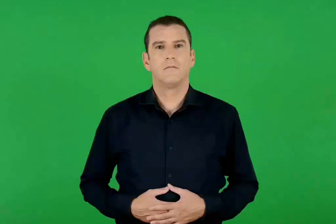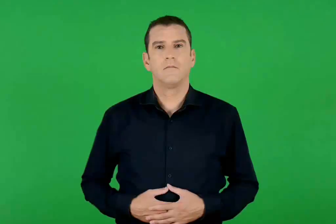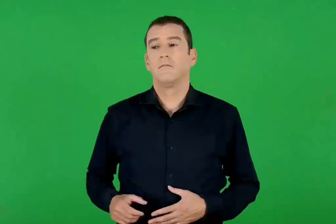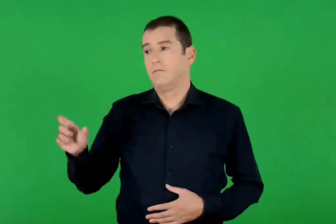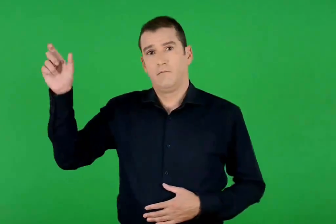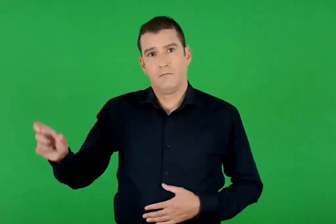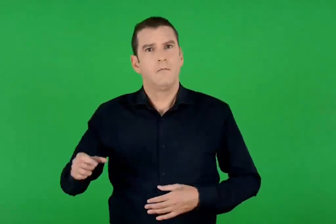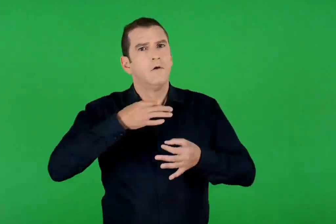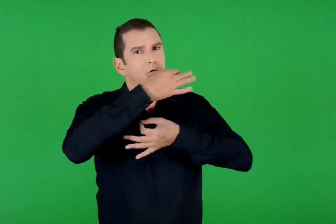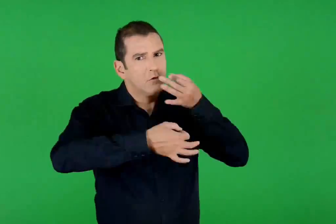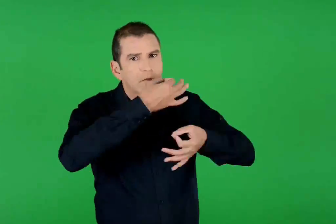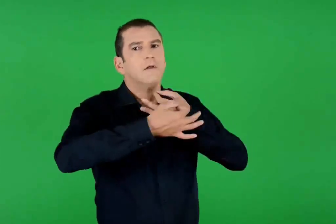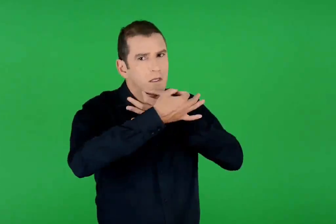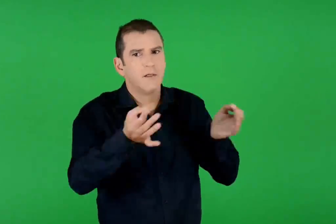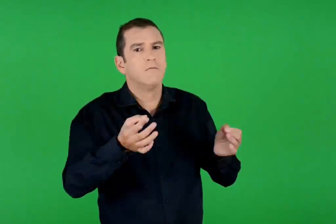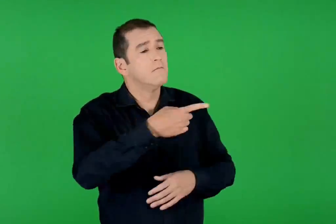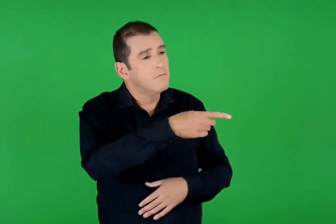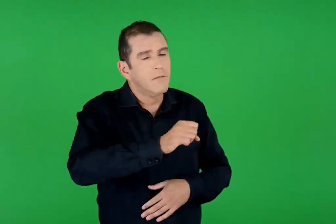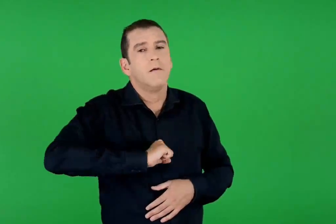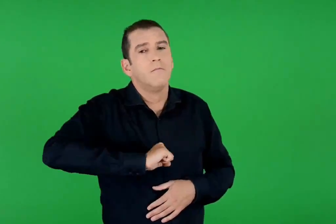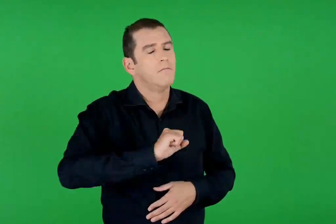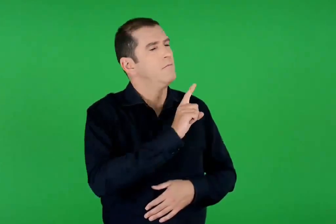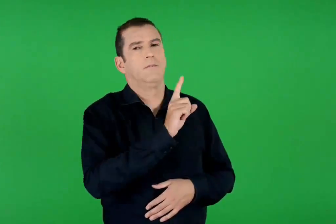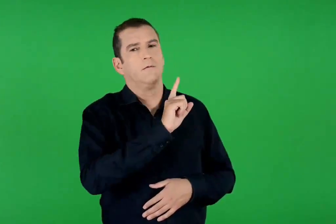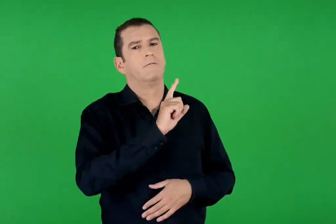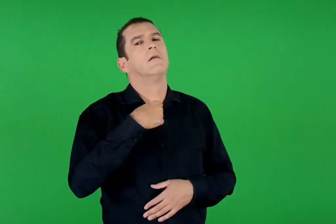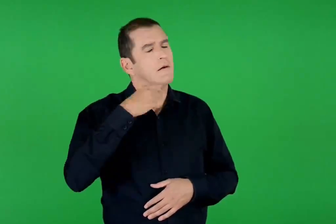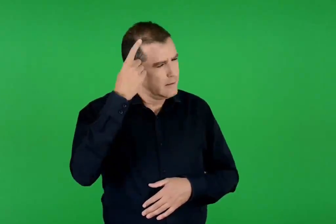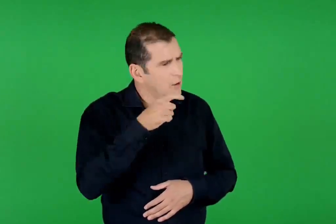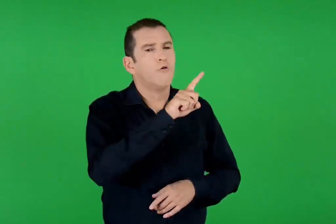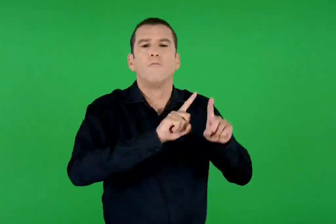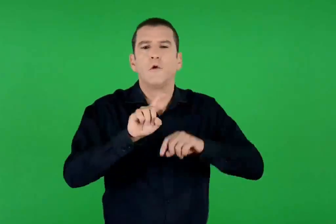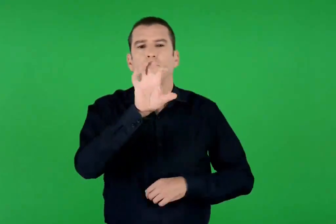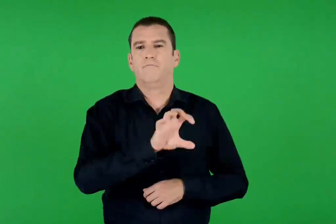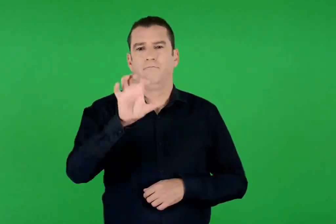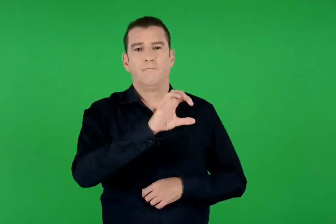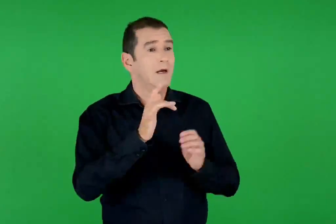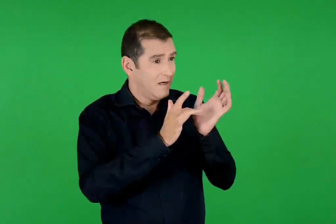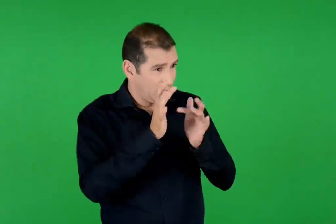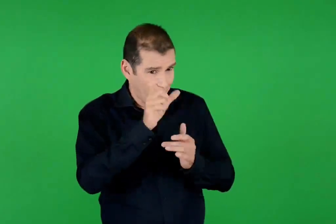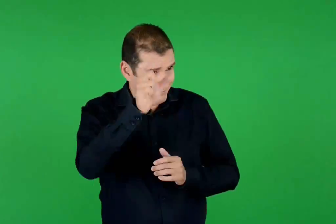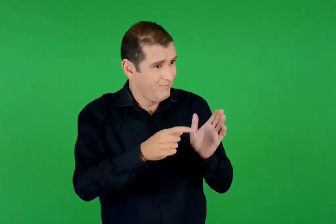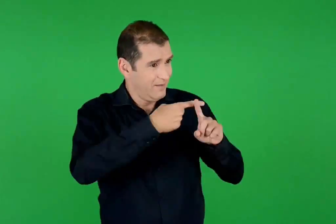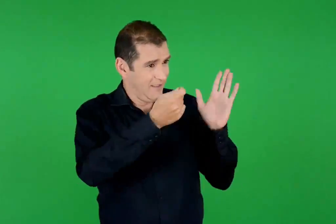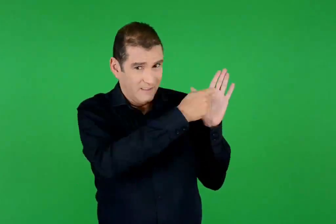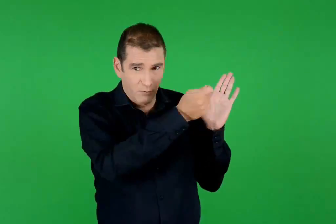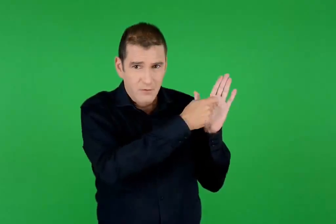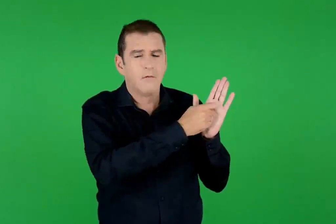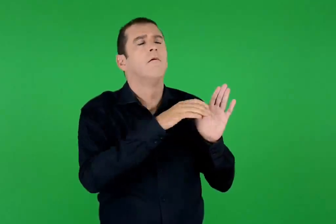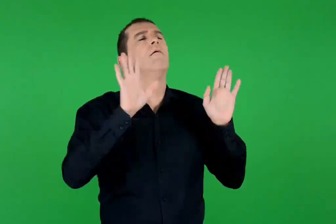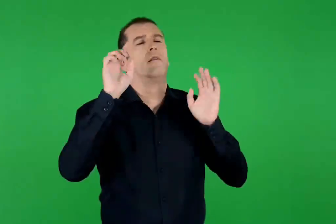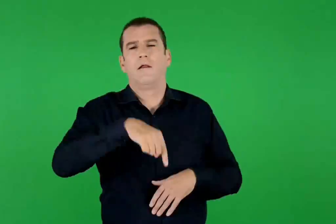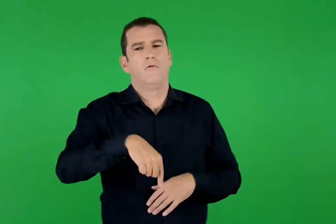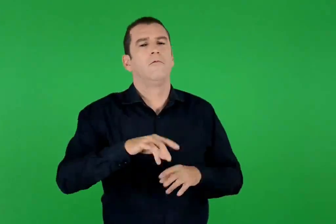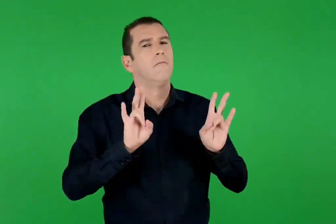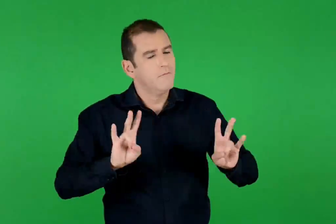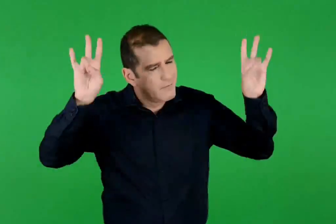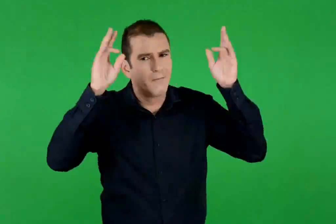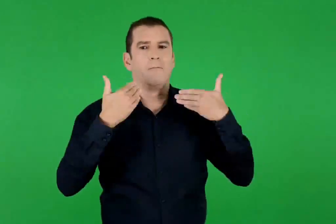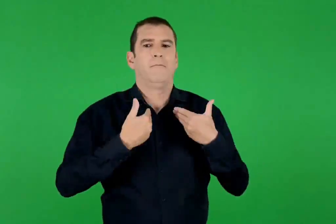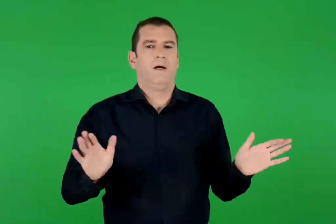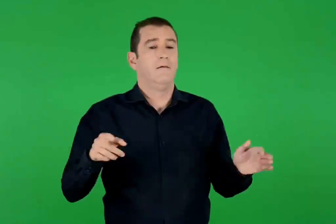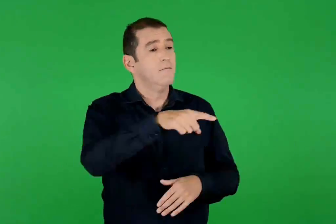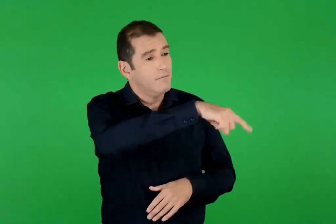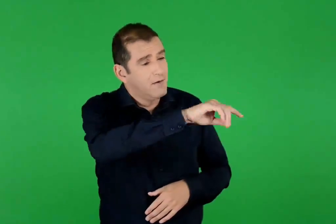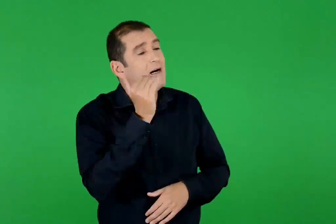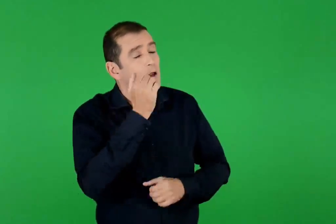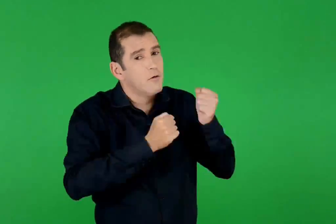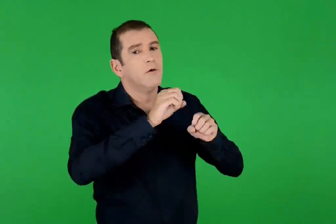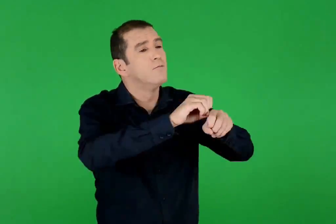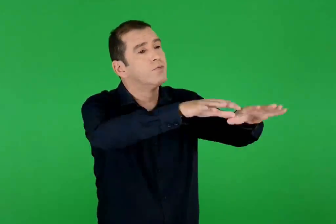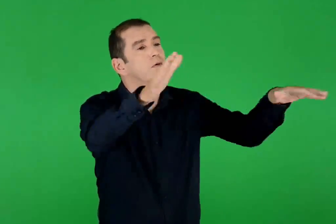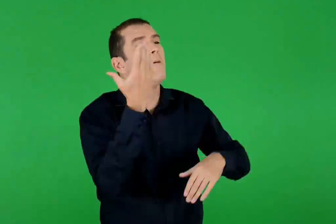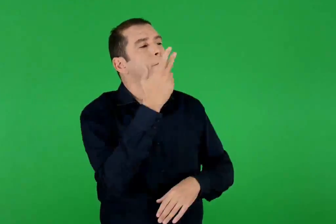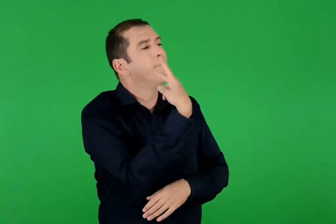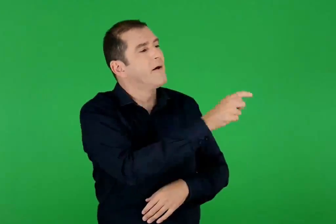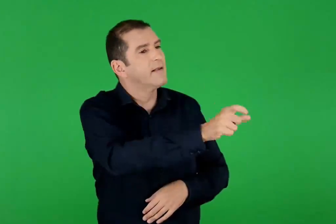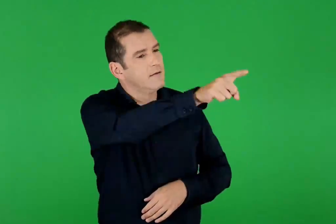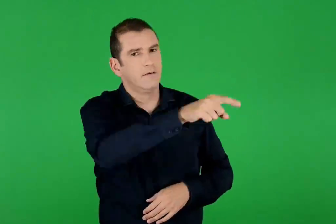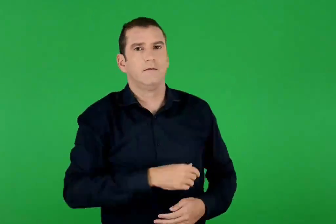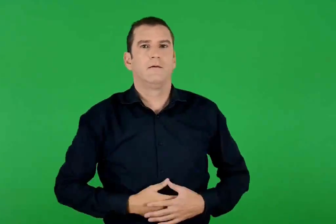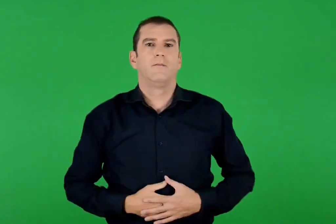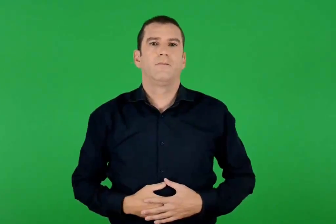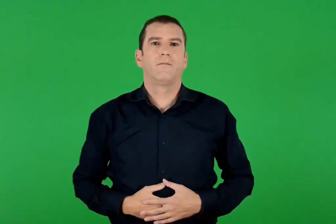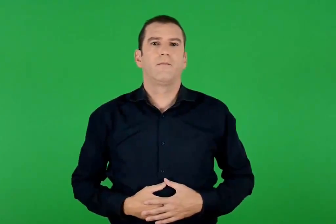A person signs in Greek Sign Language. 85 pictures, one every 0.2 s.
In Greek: τους μίλησε και τους είπε μη φοβάστε ξέρω ποιον γυρεύετε. τον ιησού που σταυρώθηκε. δεν είναι εδώ. αναστήθηκε. τρέξτε γρήγορα να το πείτε στους μαθητές του
